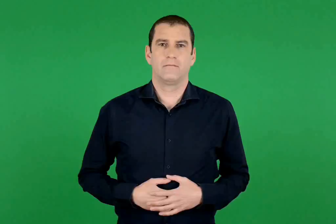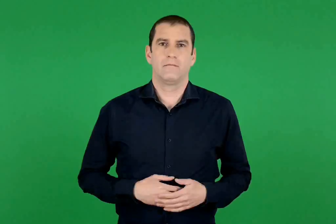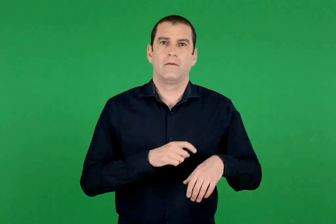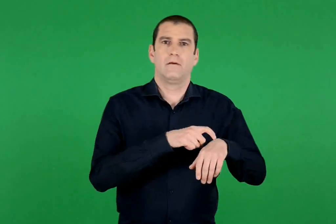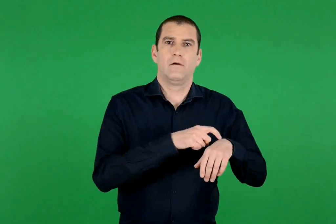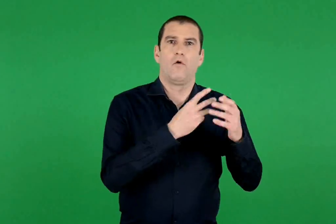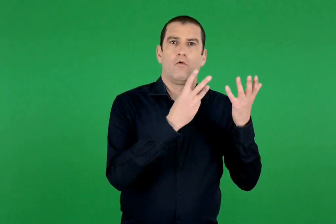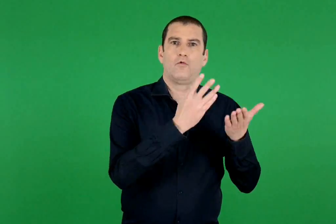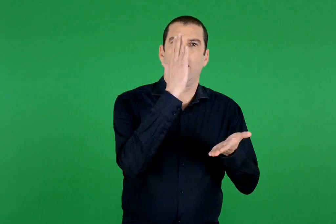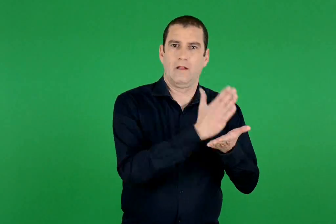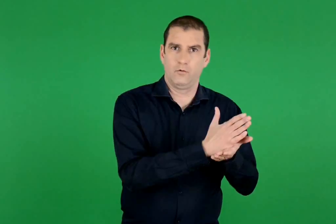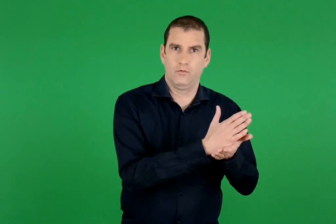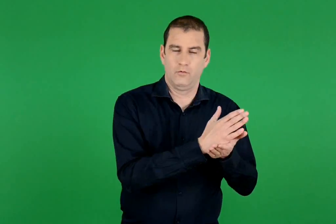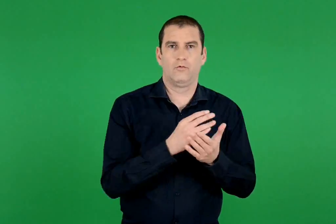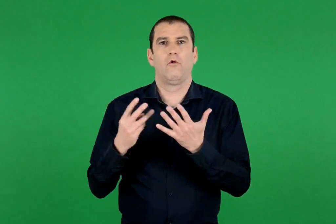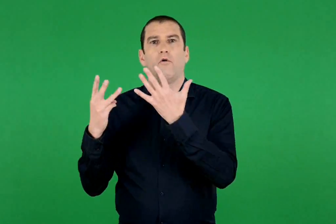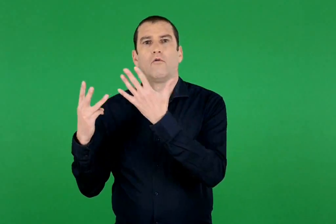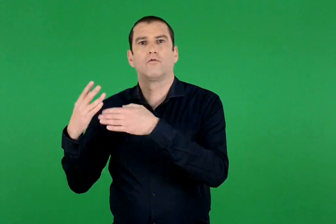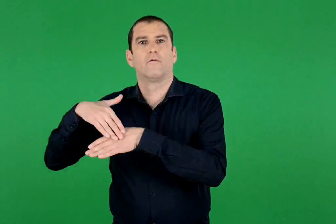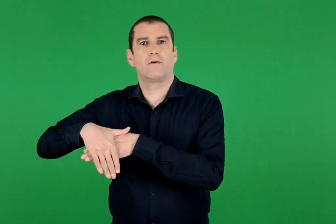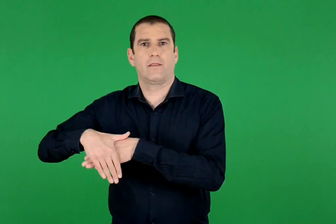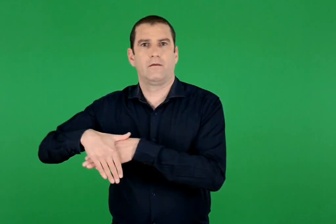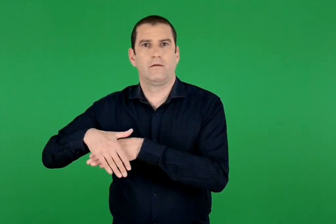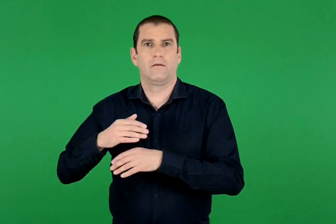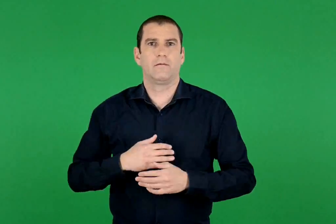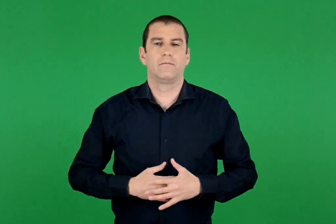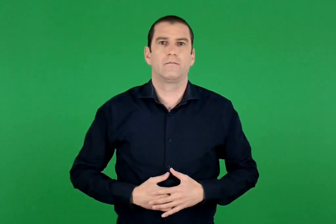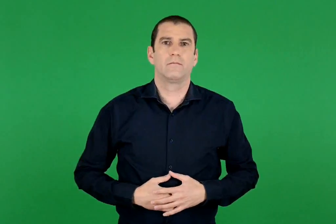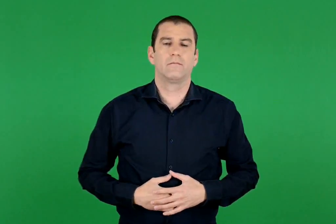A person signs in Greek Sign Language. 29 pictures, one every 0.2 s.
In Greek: 20 00 8 μ.μ
